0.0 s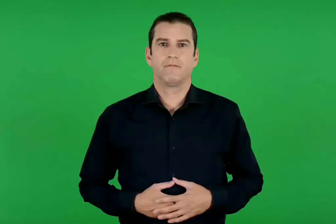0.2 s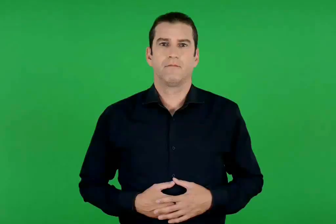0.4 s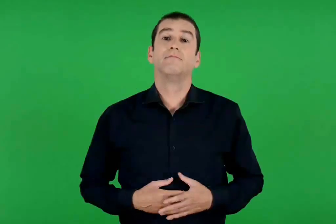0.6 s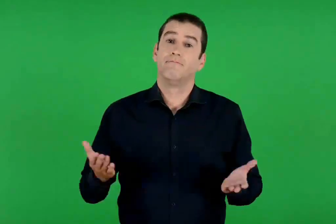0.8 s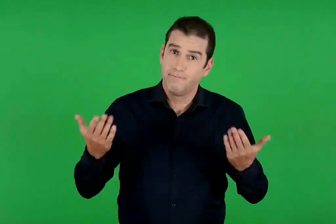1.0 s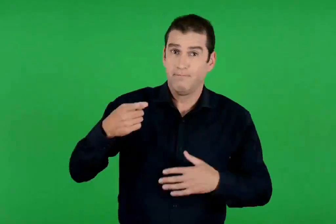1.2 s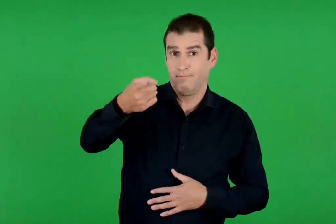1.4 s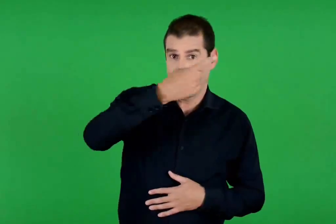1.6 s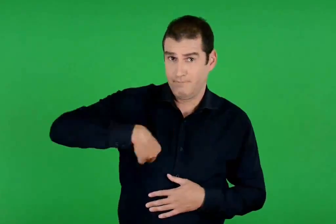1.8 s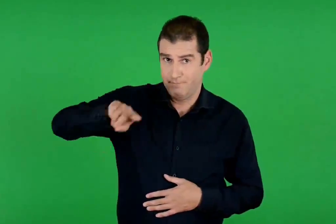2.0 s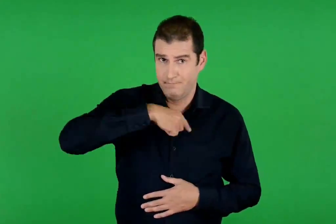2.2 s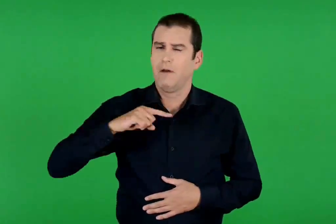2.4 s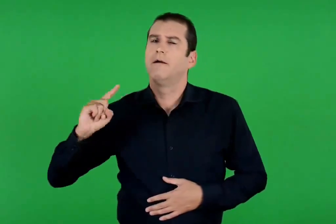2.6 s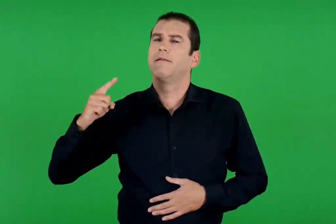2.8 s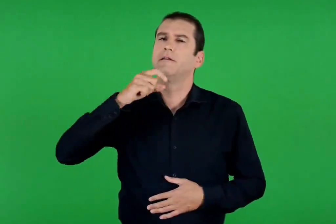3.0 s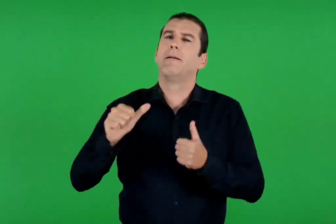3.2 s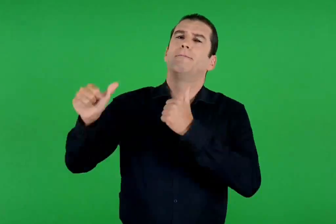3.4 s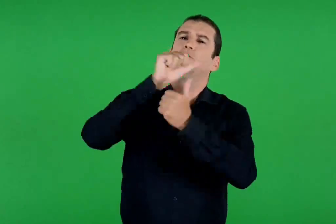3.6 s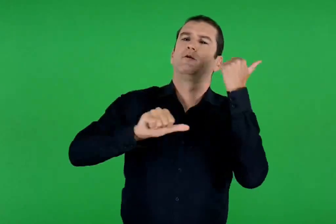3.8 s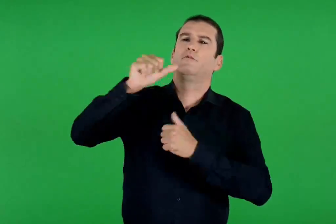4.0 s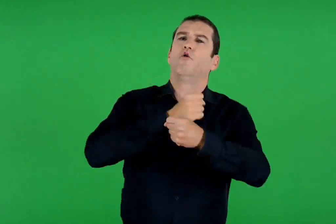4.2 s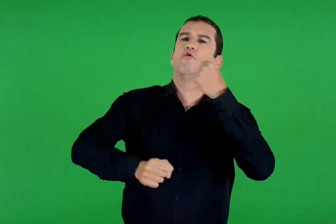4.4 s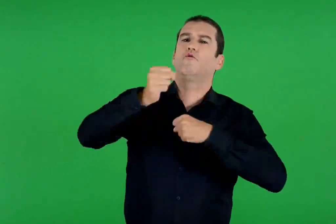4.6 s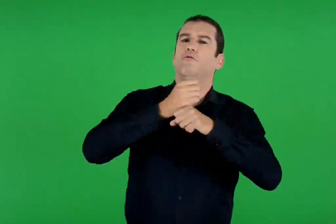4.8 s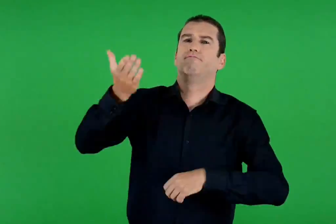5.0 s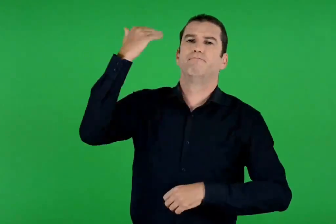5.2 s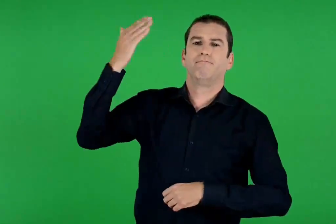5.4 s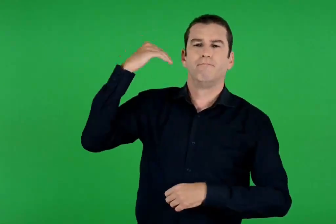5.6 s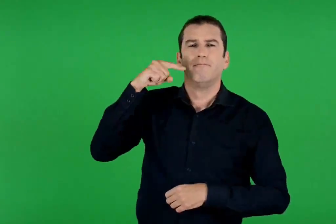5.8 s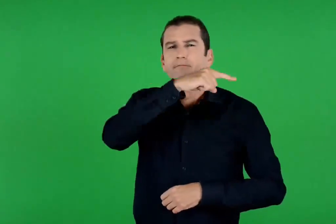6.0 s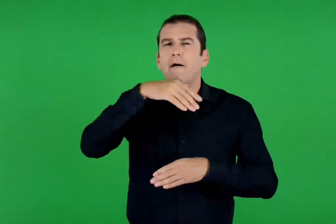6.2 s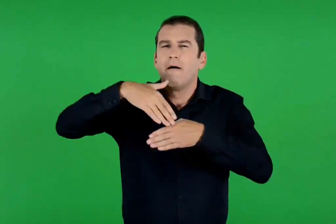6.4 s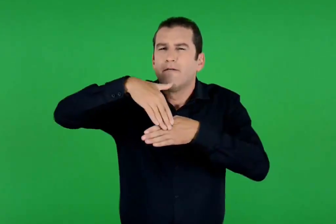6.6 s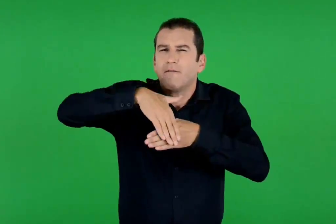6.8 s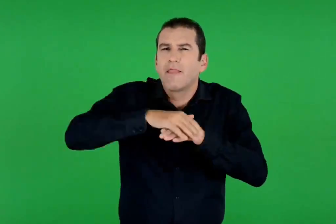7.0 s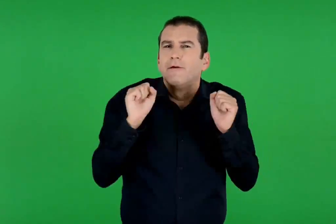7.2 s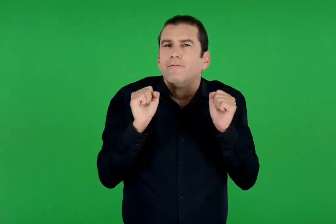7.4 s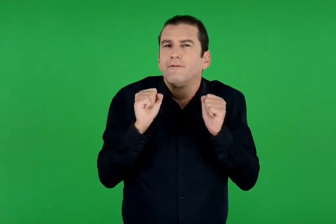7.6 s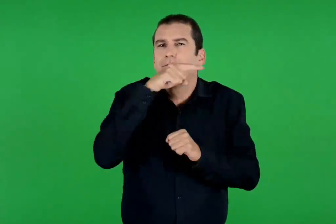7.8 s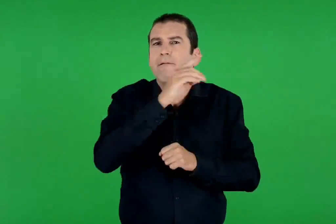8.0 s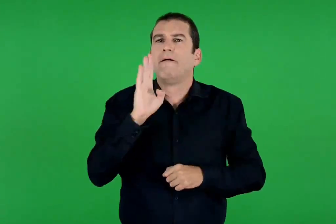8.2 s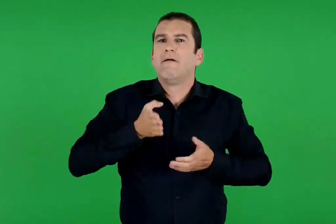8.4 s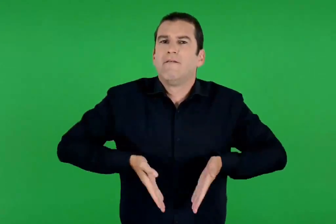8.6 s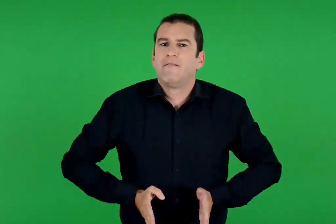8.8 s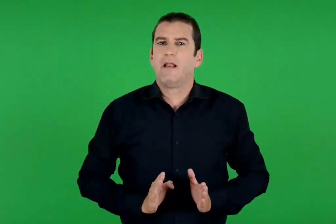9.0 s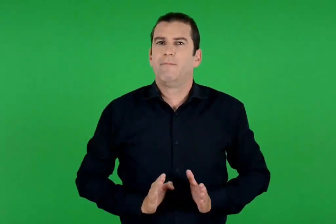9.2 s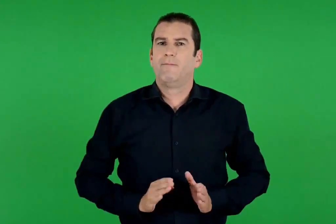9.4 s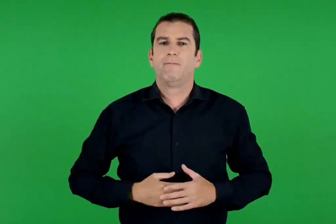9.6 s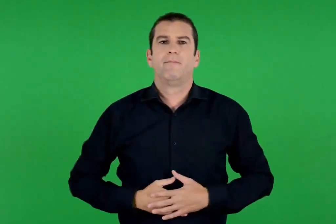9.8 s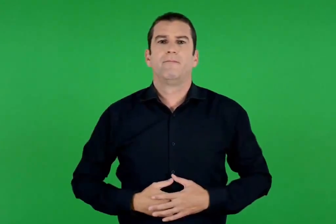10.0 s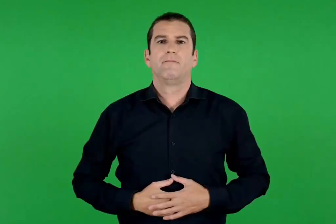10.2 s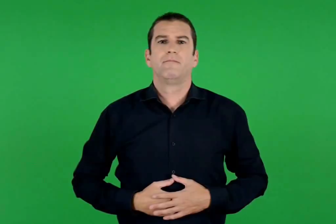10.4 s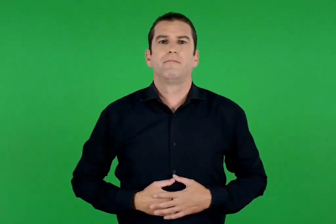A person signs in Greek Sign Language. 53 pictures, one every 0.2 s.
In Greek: ας ταξιδέψουμε πίσω στον χρόνο , σε εκείνη την κρύα νύχτα στη βηθλεέμ
